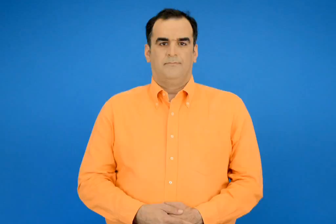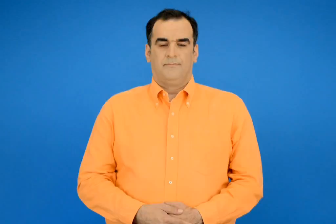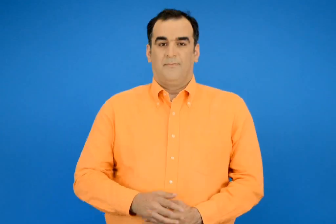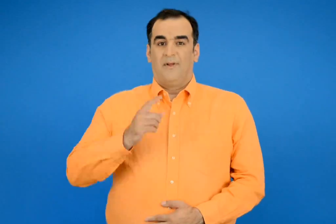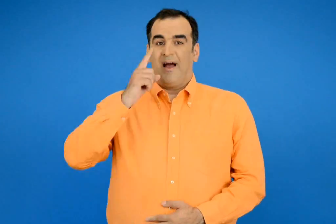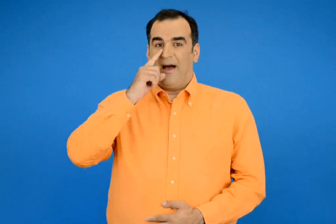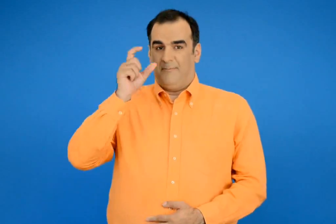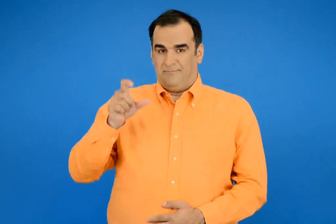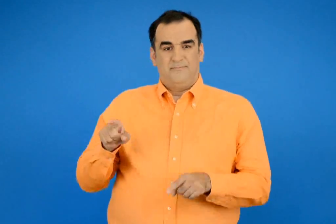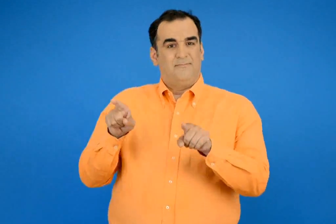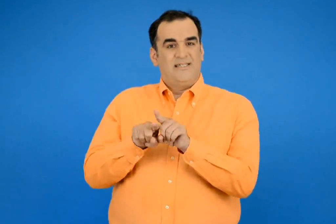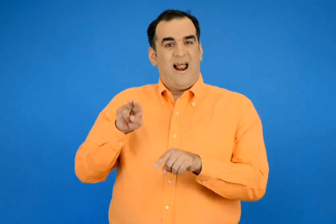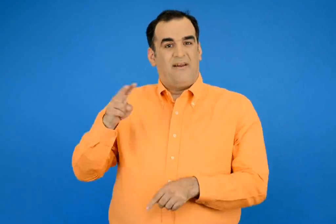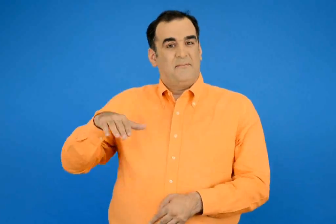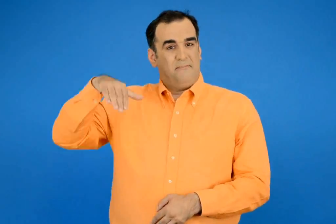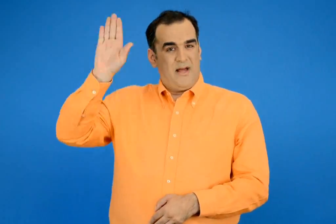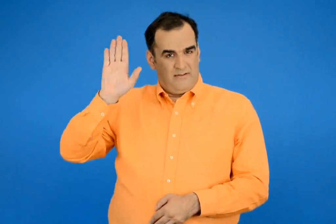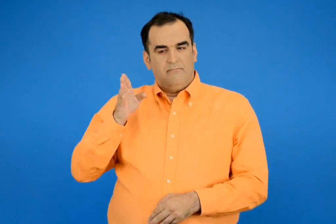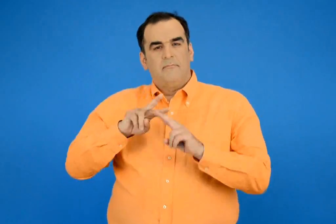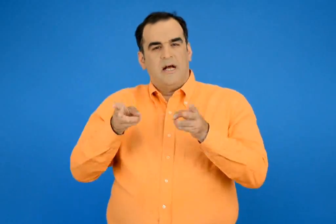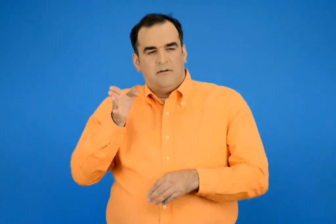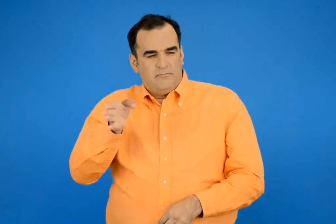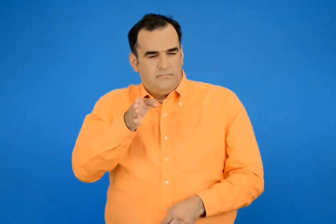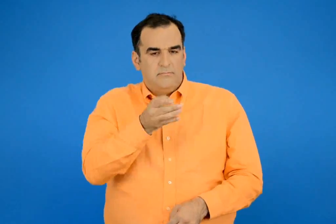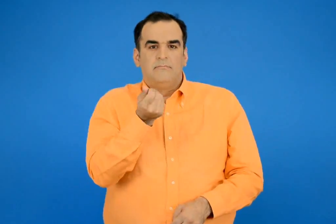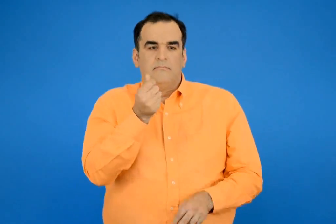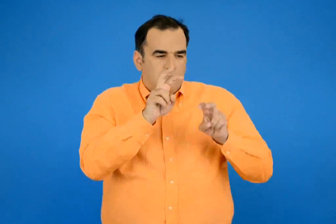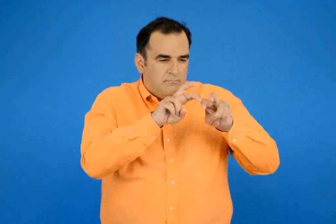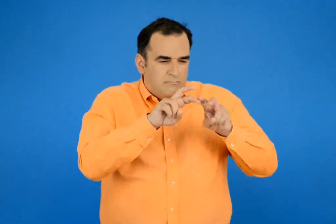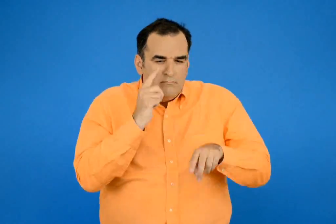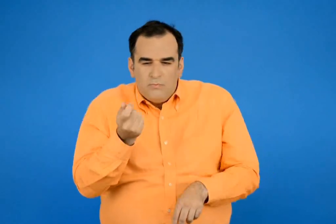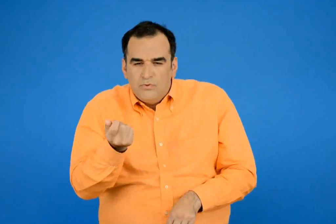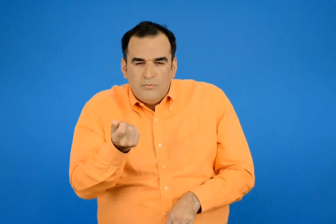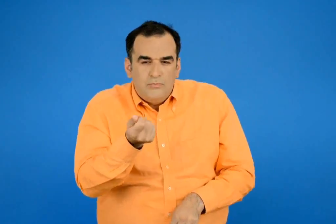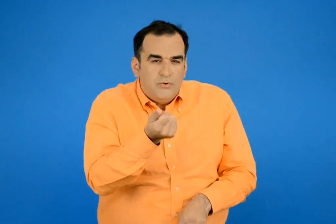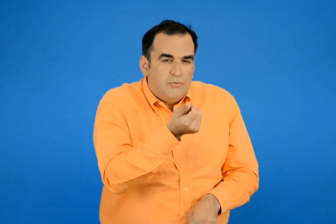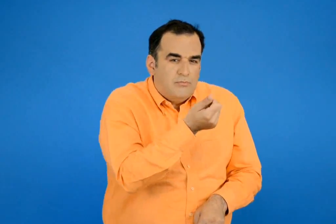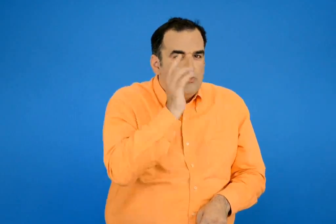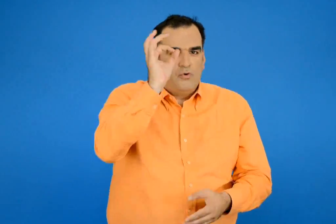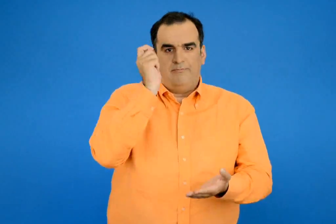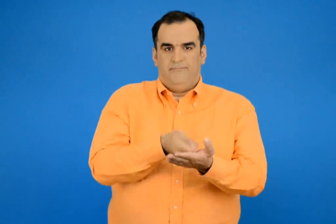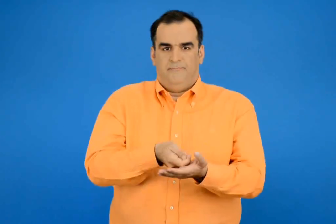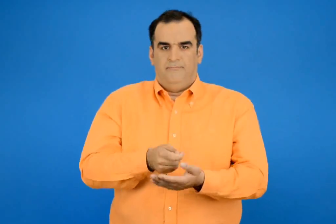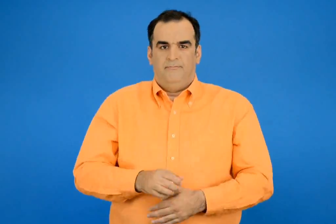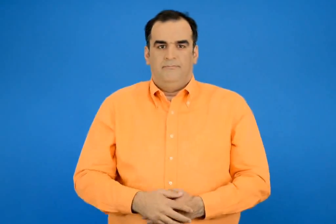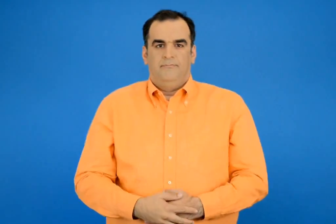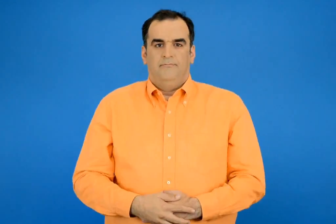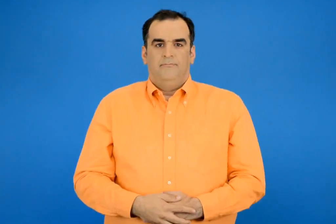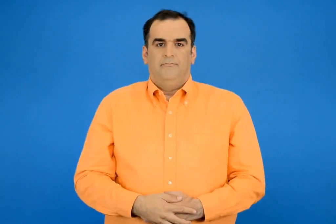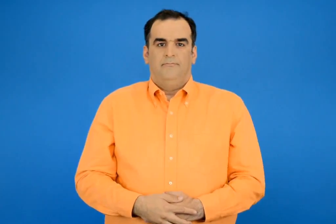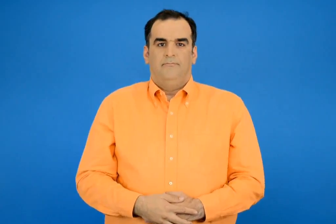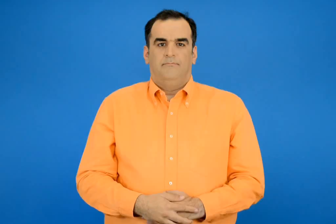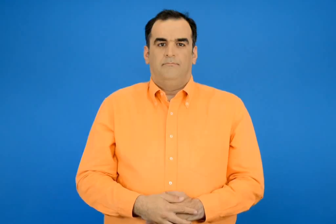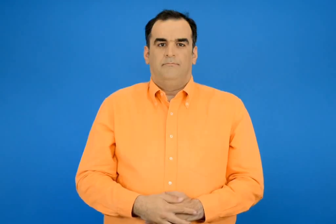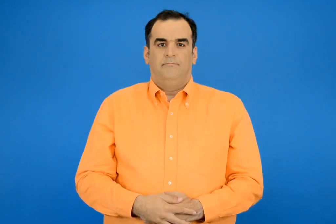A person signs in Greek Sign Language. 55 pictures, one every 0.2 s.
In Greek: η άννα πήγε στα μαγαζιά με τη μεγάλη της αδερφή παρατηρούσαν τις τιμές των προϊόντων που ήθελαν να αγοράσουν
